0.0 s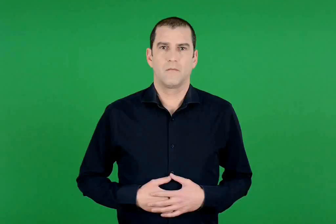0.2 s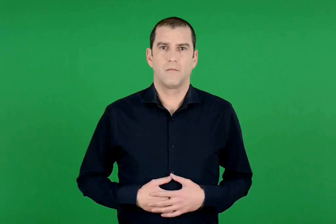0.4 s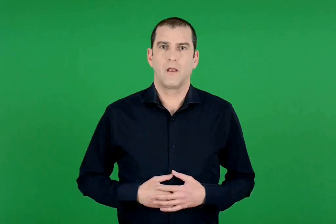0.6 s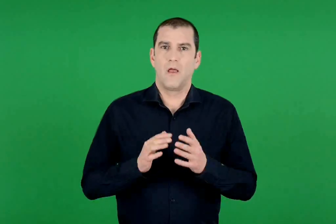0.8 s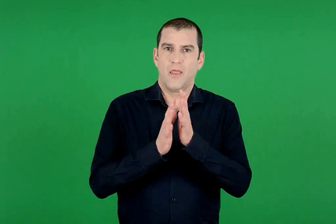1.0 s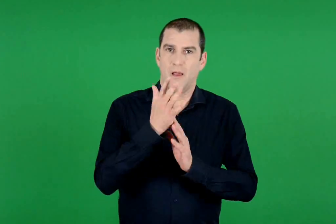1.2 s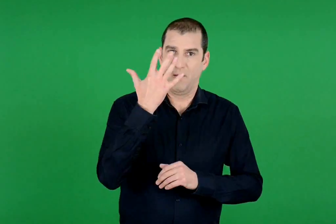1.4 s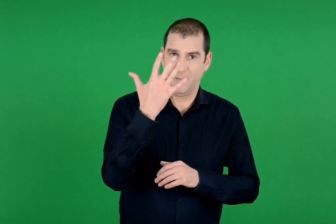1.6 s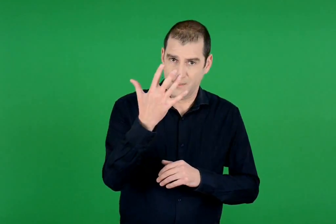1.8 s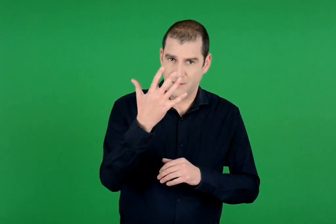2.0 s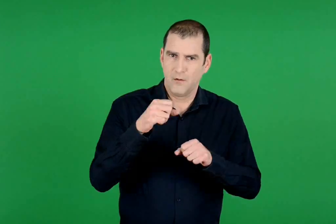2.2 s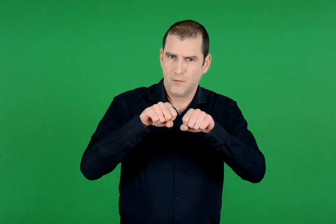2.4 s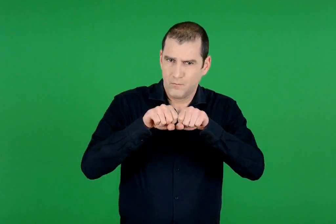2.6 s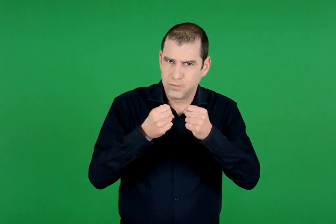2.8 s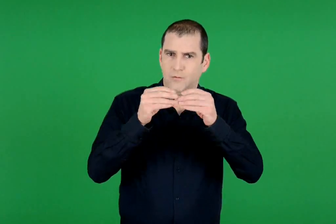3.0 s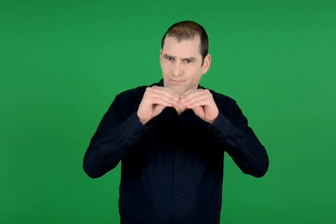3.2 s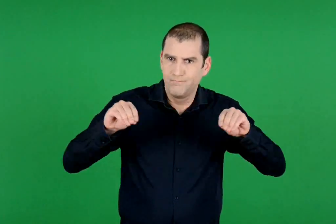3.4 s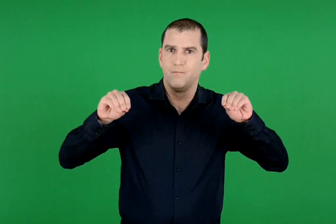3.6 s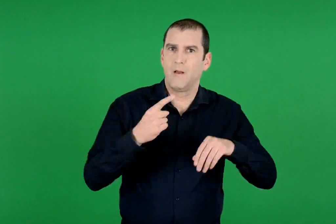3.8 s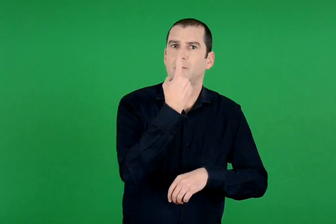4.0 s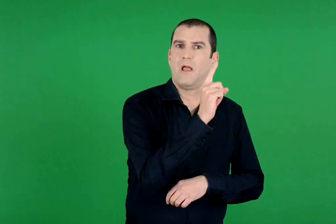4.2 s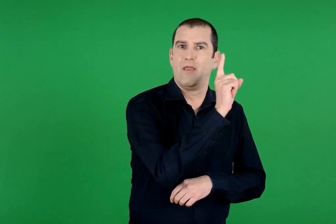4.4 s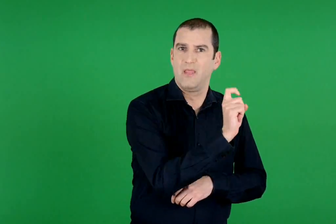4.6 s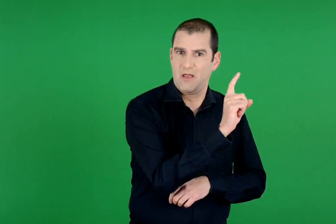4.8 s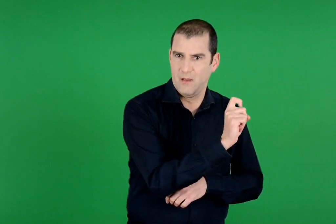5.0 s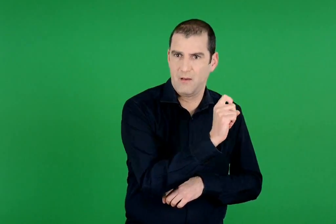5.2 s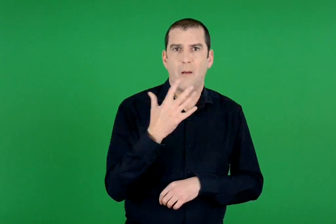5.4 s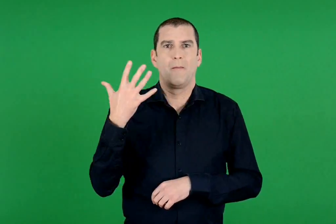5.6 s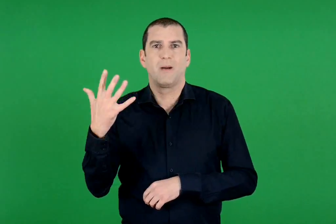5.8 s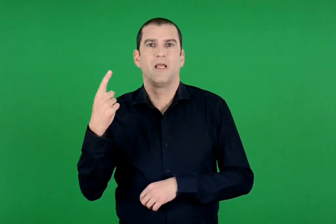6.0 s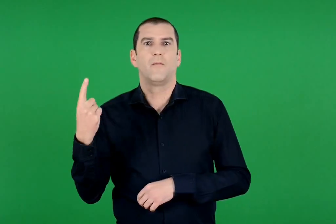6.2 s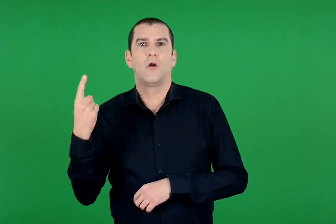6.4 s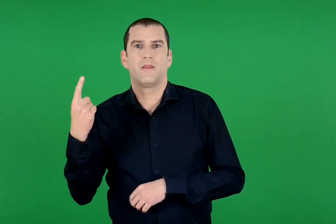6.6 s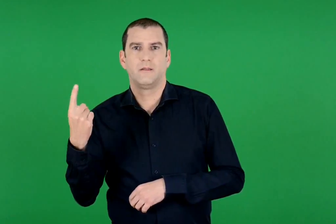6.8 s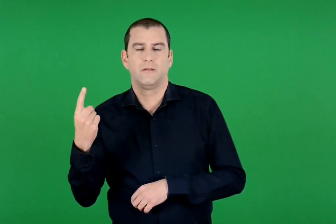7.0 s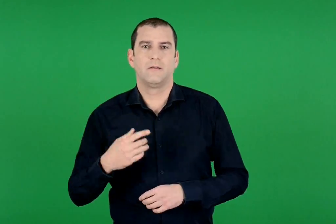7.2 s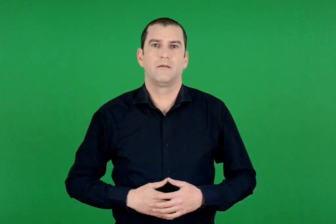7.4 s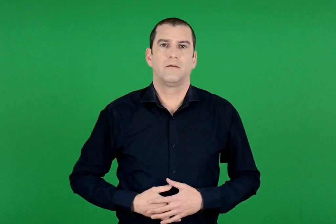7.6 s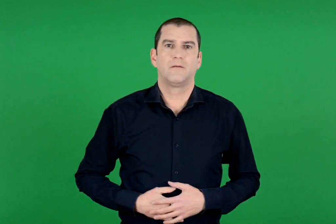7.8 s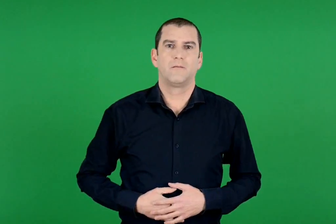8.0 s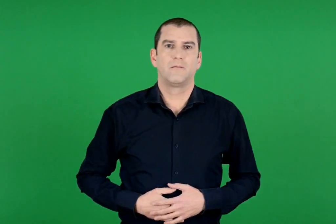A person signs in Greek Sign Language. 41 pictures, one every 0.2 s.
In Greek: το 15 αναλύεται σε μια δεκάδα και 5 μονάδες
